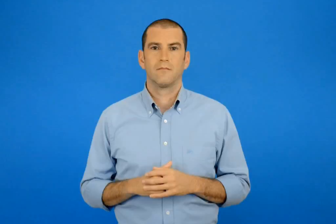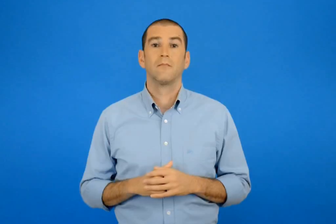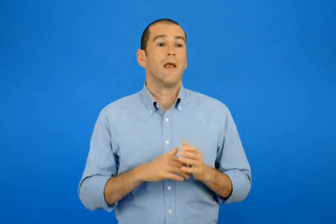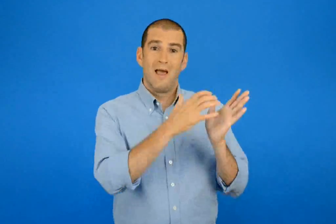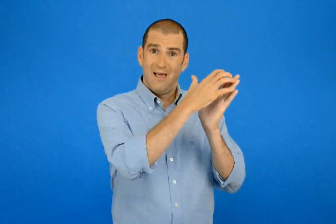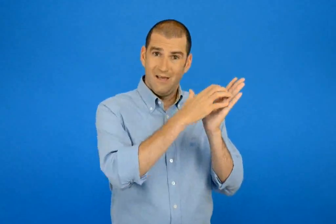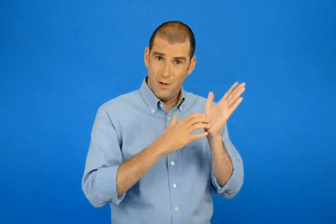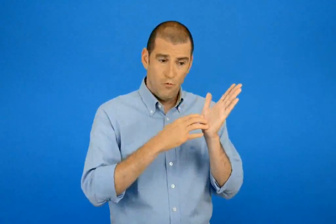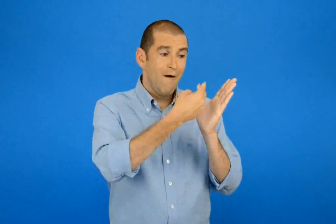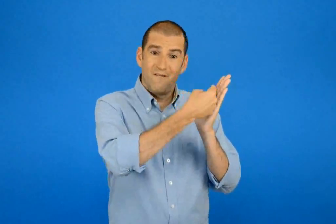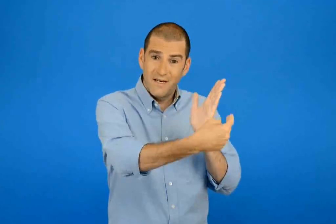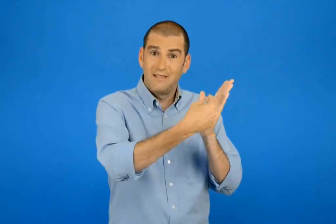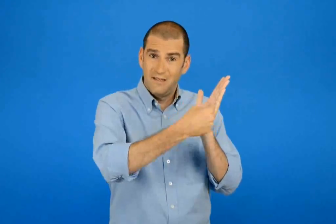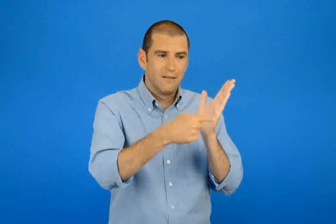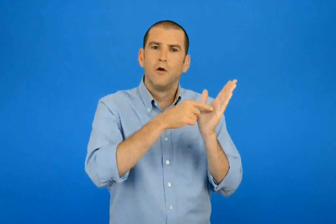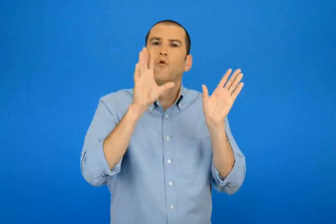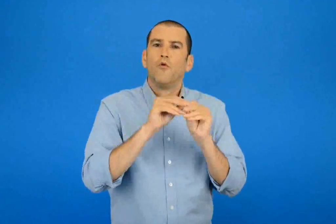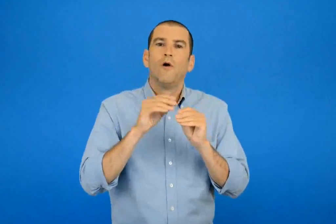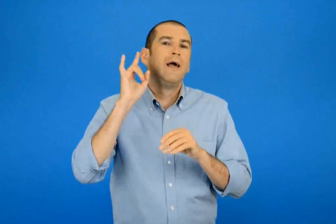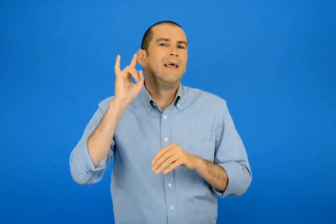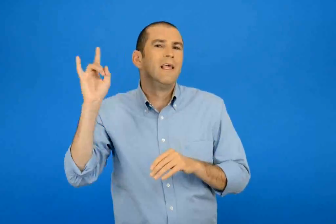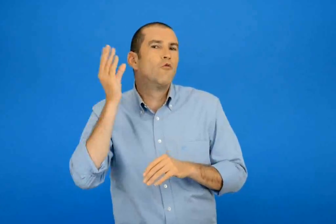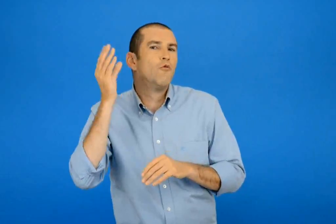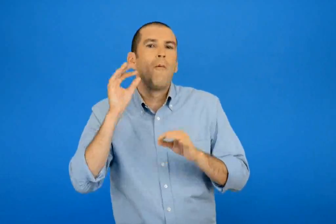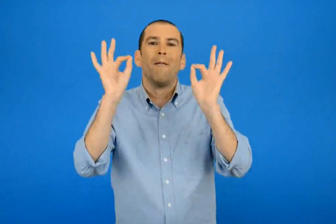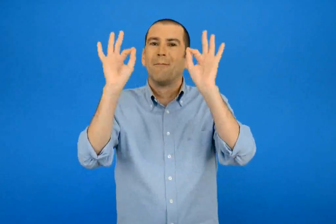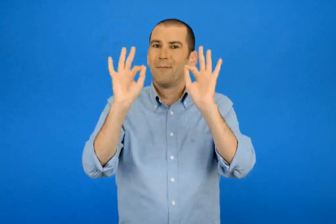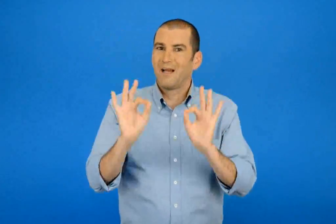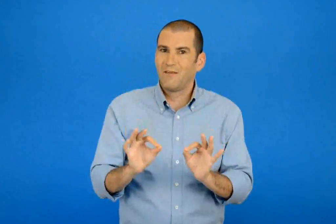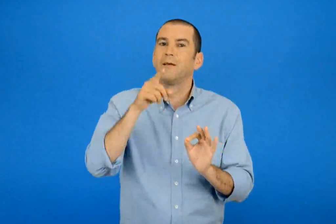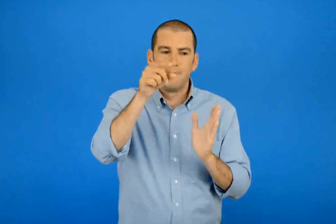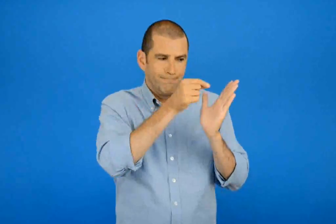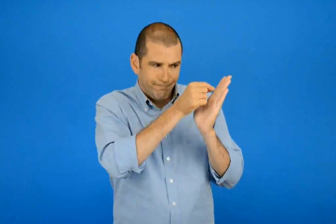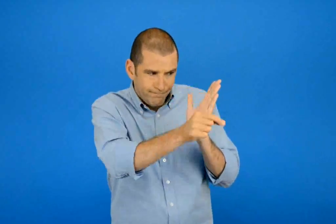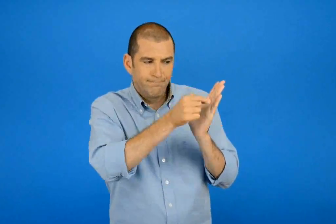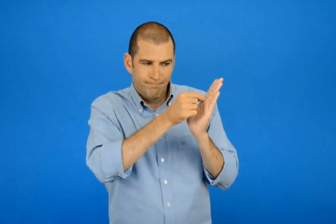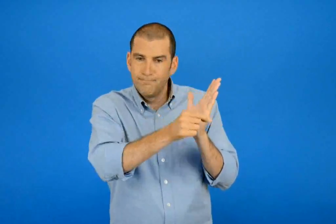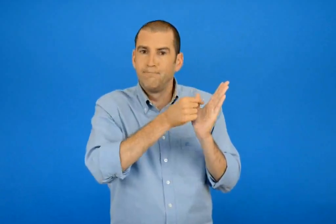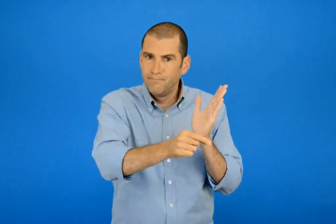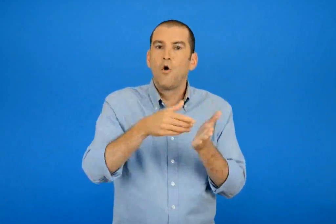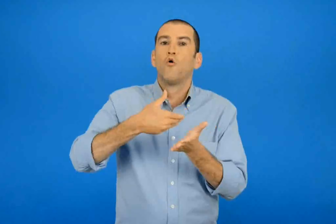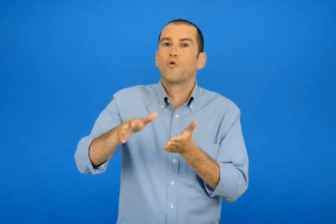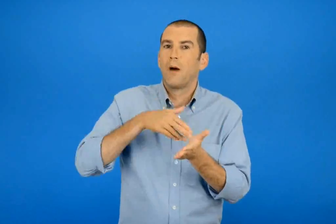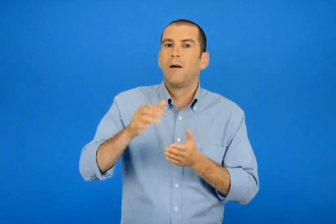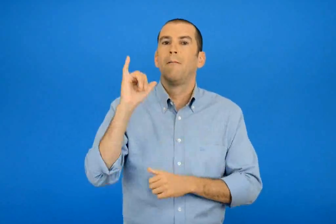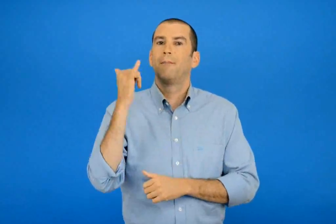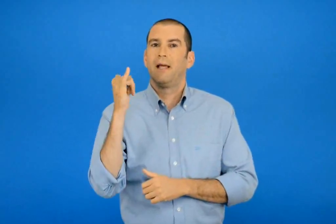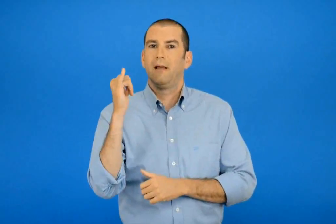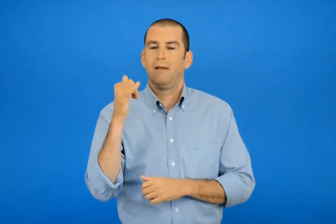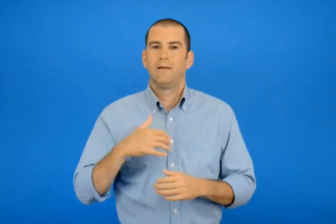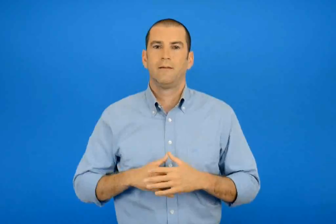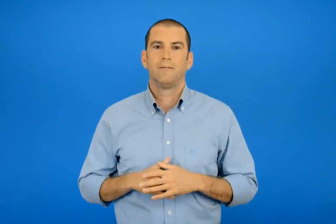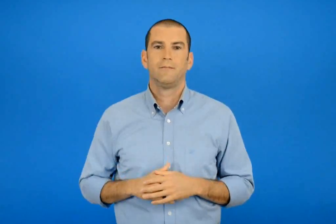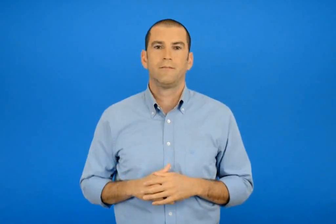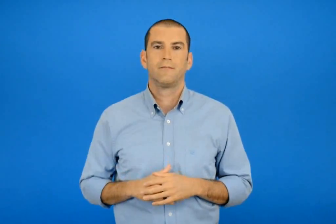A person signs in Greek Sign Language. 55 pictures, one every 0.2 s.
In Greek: και με μπλε τις φράσεις που περιγράφουν τον ήχο της ;
